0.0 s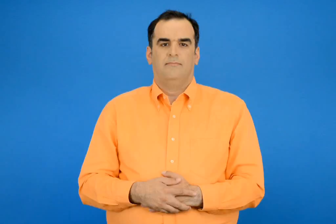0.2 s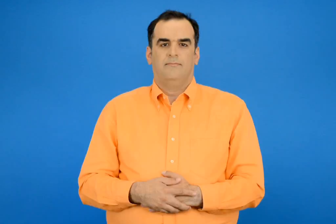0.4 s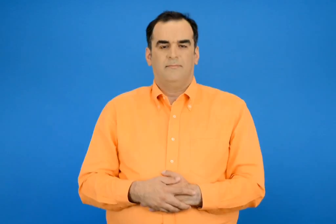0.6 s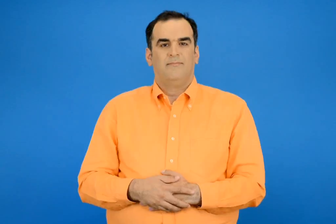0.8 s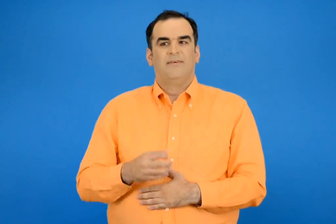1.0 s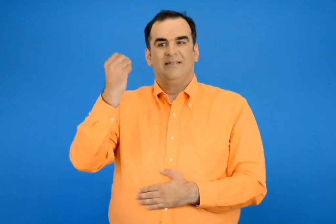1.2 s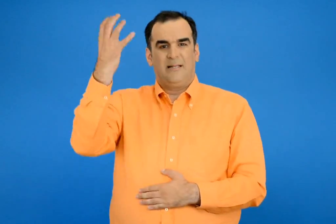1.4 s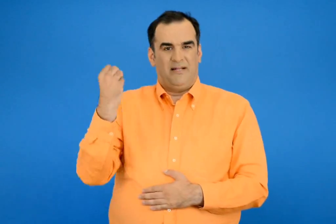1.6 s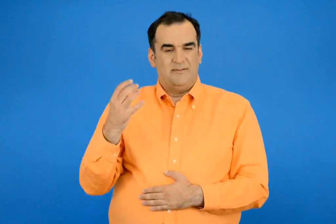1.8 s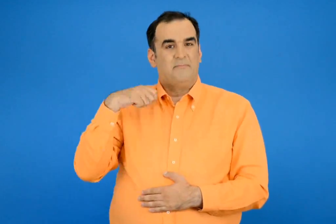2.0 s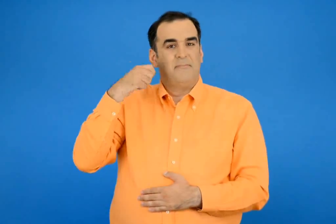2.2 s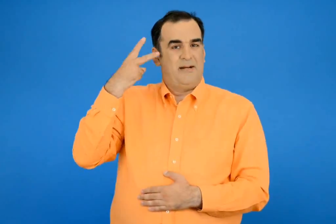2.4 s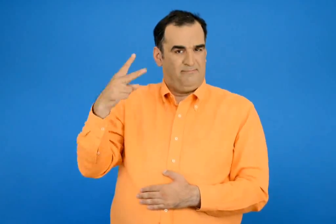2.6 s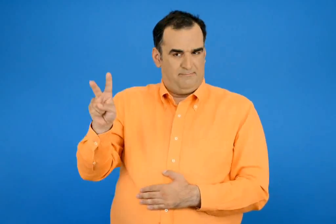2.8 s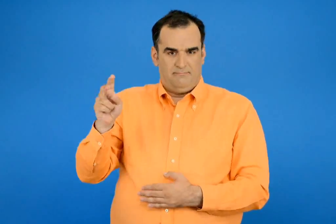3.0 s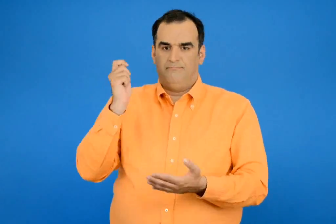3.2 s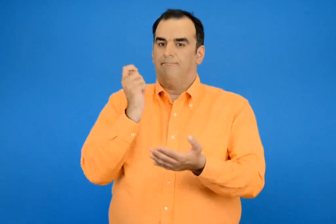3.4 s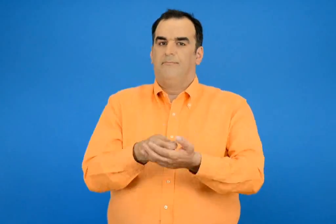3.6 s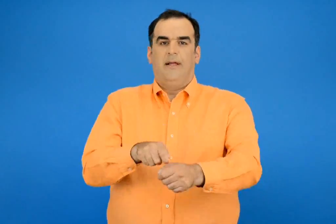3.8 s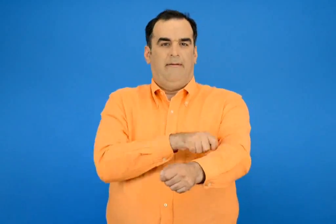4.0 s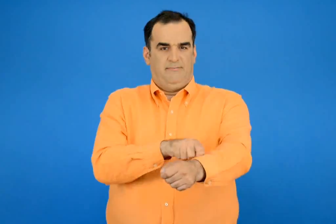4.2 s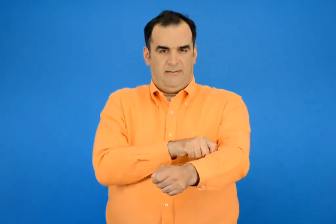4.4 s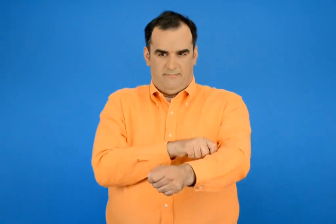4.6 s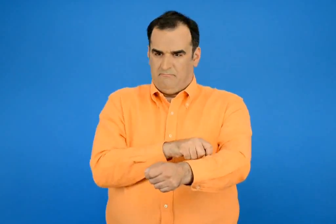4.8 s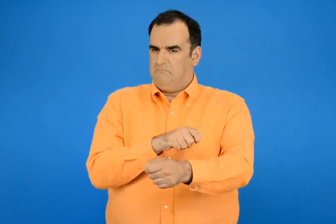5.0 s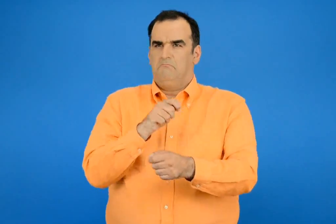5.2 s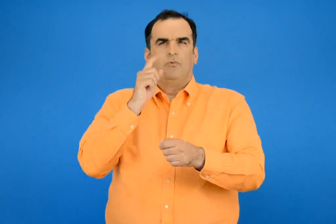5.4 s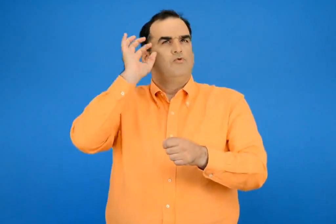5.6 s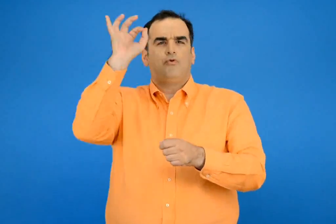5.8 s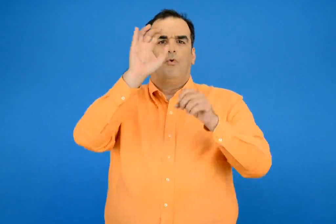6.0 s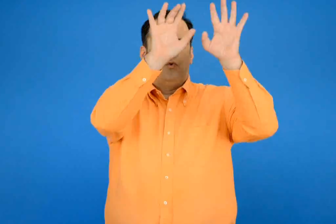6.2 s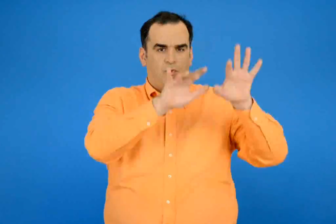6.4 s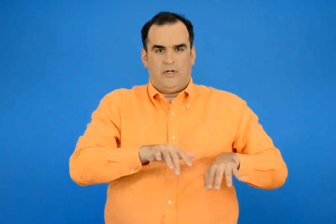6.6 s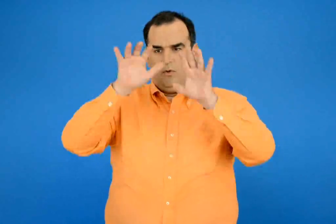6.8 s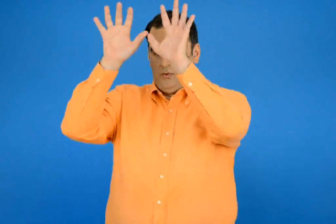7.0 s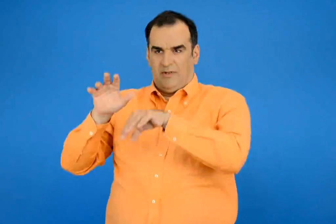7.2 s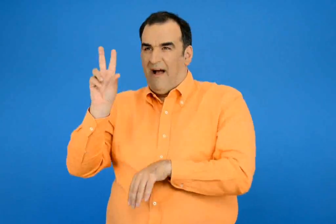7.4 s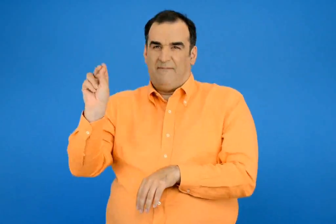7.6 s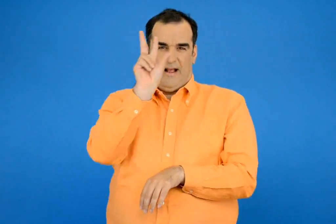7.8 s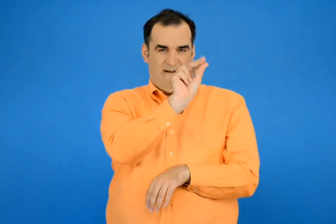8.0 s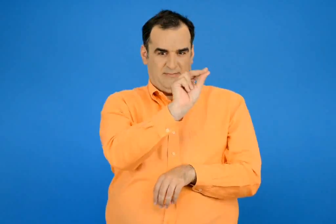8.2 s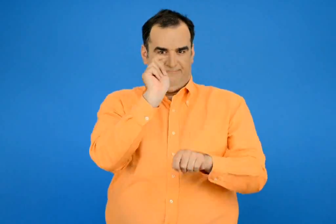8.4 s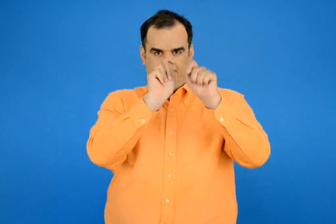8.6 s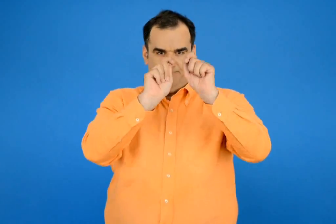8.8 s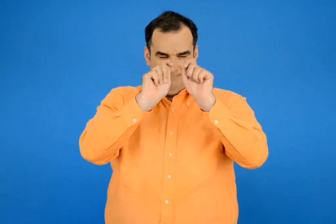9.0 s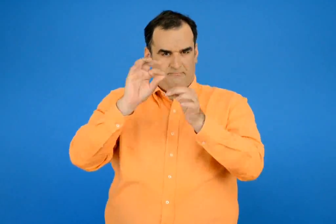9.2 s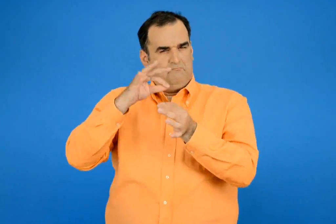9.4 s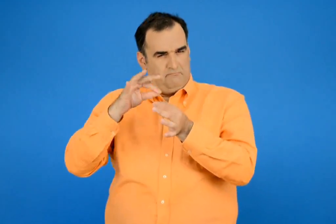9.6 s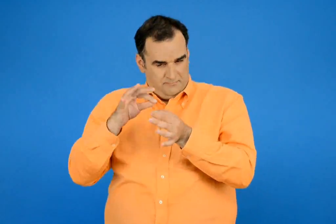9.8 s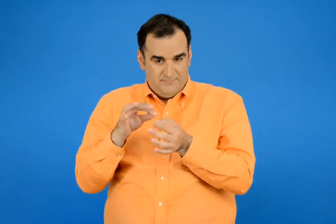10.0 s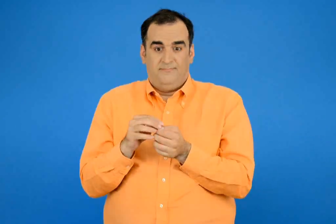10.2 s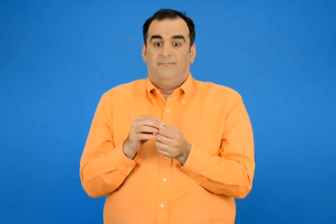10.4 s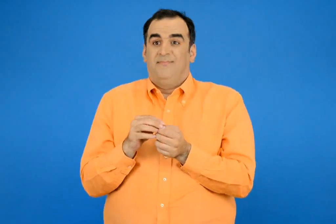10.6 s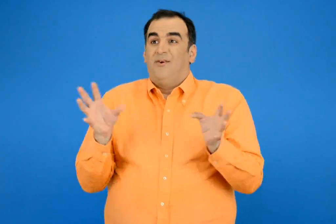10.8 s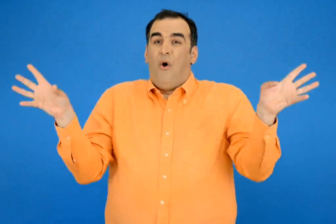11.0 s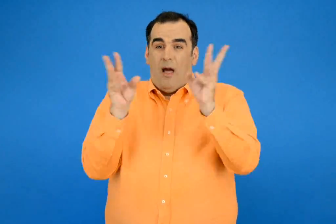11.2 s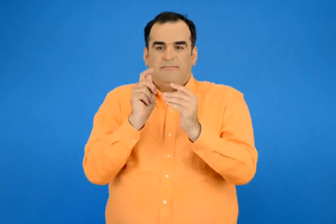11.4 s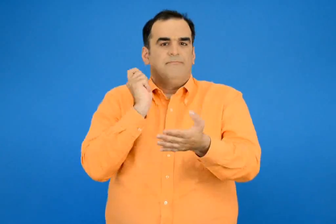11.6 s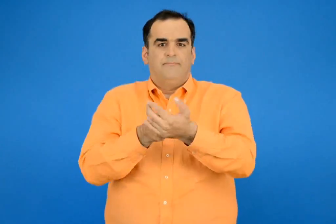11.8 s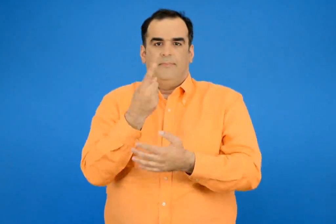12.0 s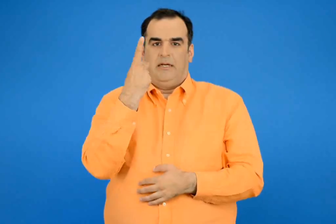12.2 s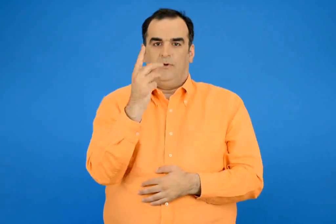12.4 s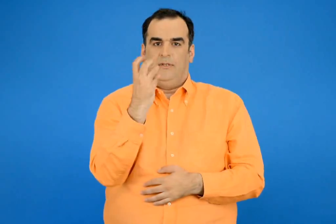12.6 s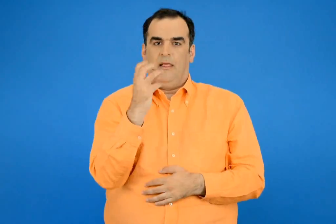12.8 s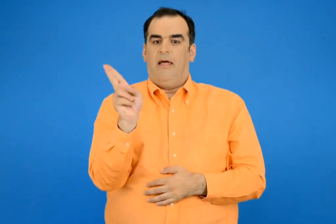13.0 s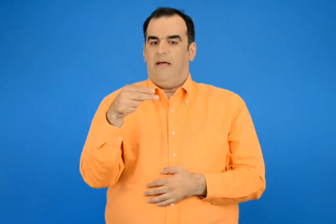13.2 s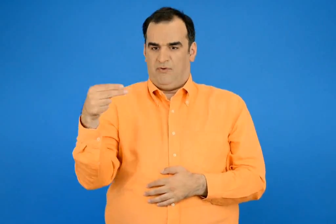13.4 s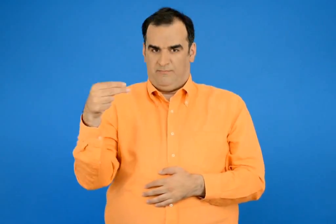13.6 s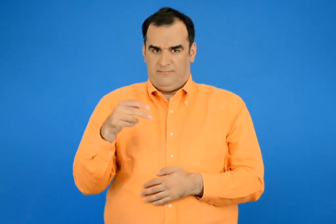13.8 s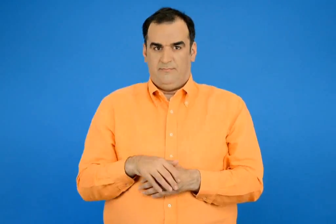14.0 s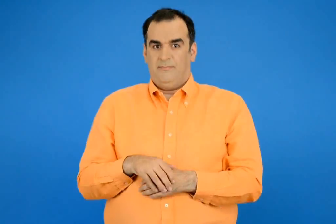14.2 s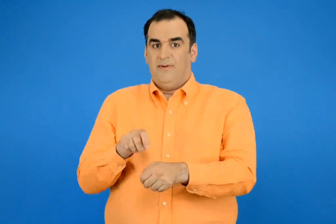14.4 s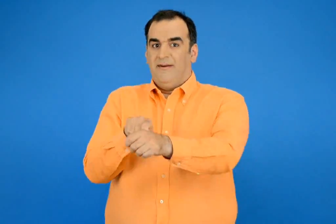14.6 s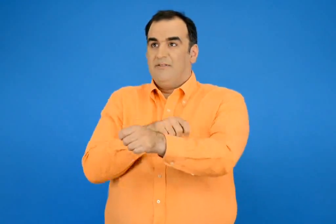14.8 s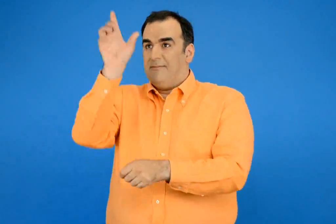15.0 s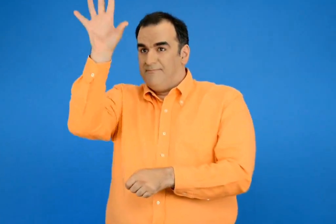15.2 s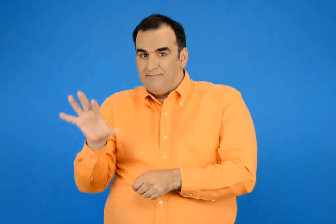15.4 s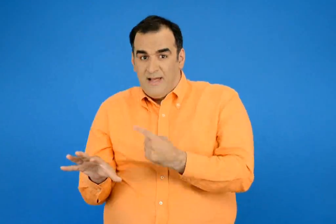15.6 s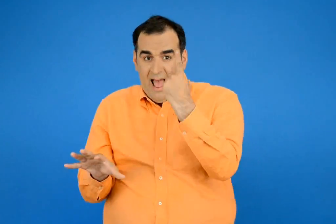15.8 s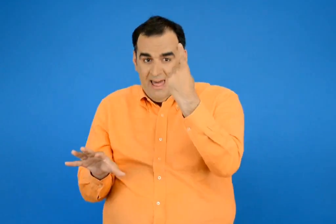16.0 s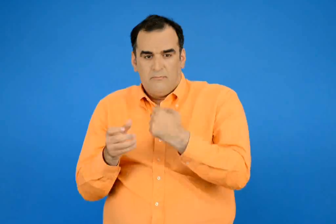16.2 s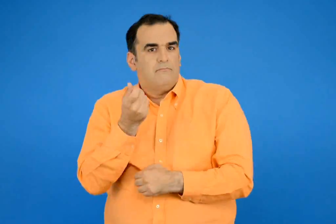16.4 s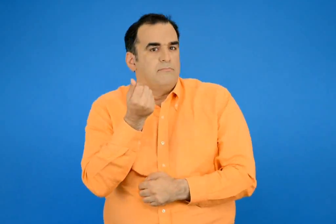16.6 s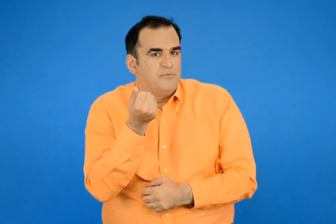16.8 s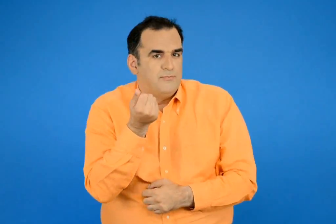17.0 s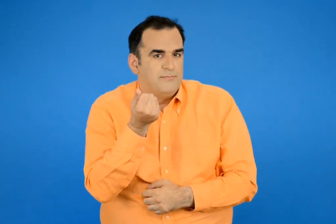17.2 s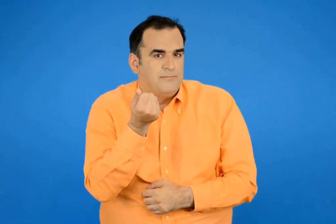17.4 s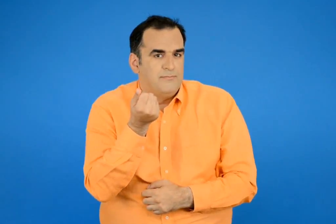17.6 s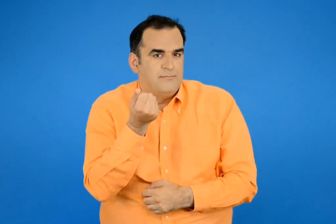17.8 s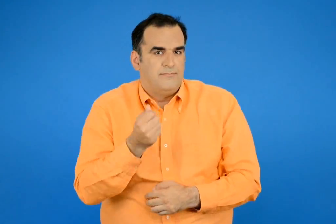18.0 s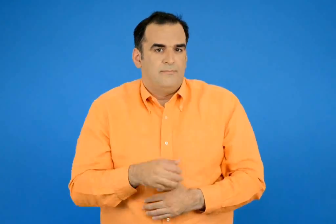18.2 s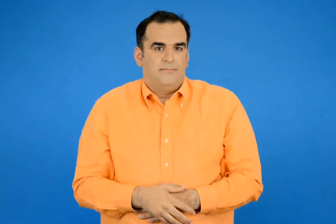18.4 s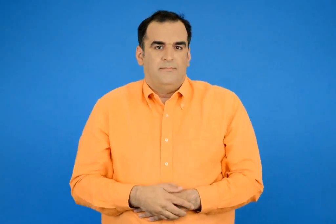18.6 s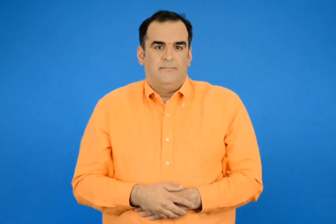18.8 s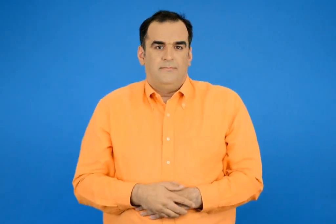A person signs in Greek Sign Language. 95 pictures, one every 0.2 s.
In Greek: η μητέρα του σταμάτη αγόρασε ύφασμα για να του φτιάξει 2 ιδίες κουρτίνες έδωσε συνολικά 130 € ποσό κόστισε το ύφασμα για κάθε κουρτίνα ;
